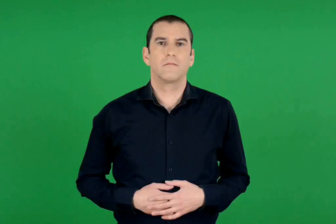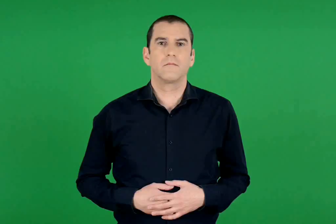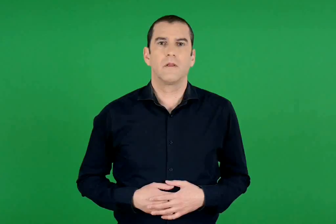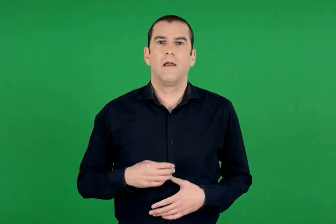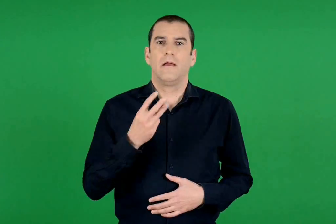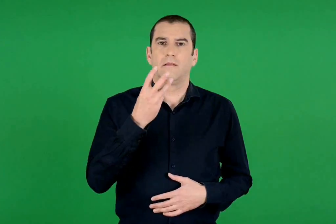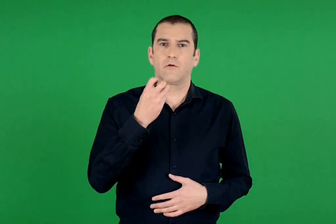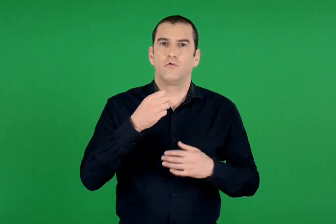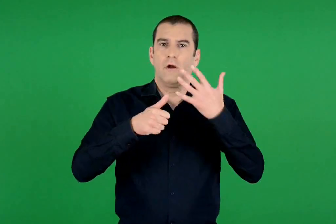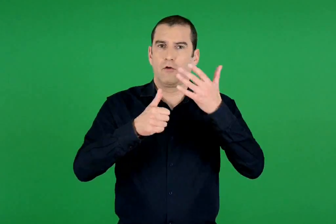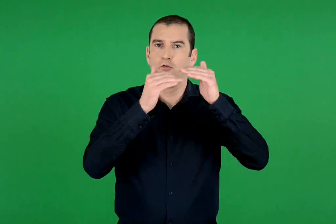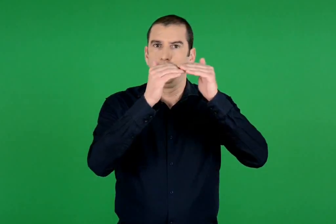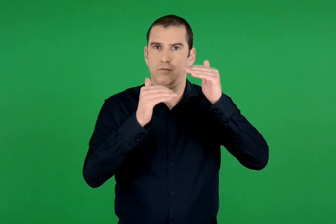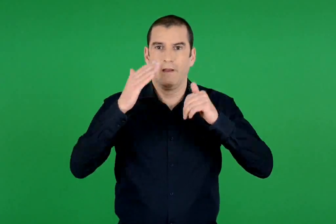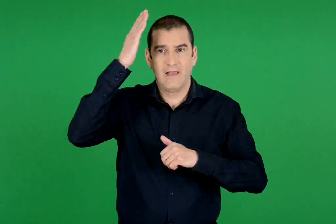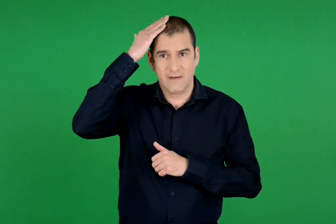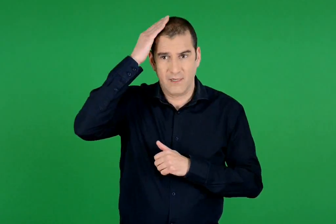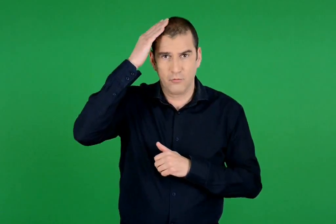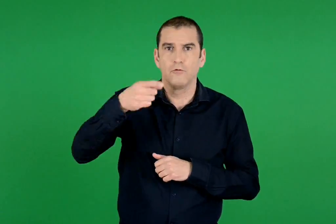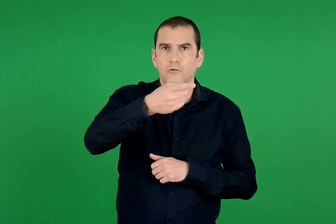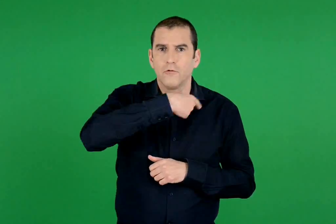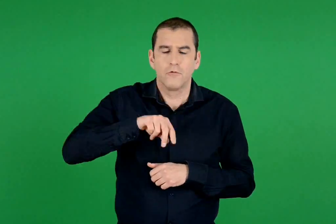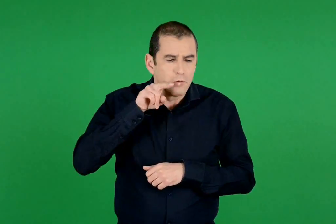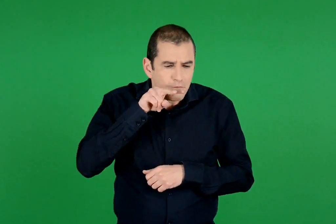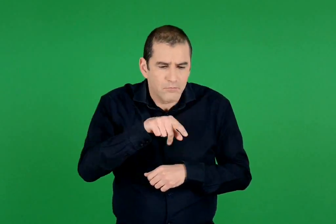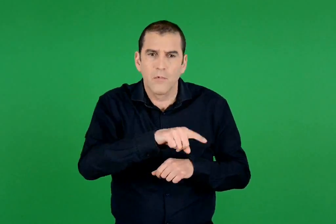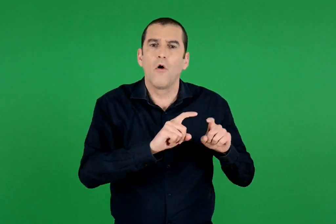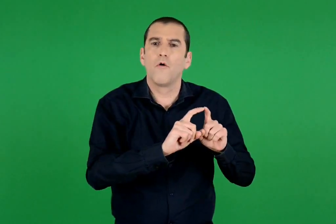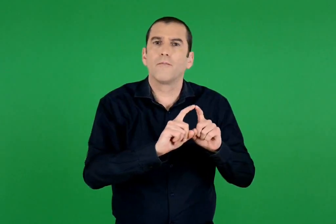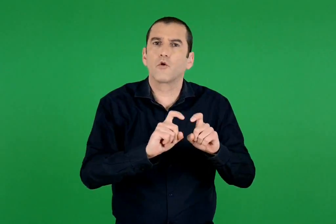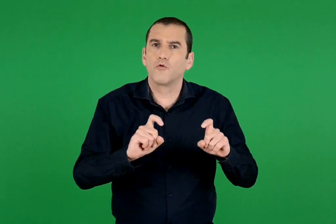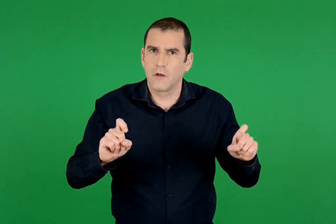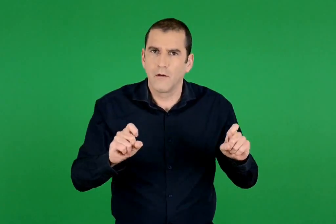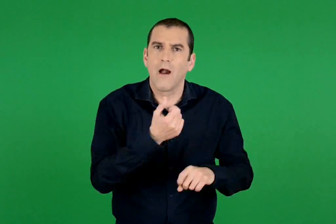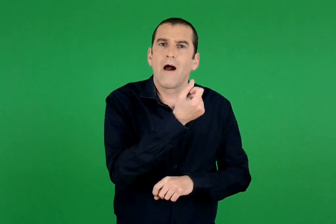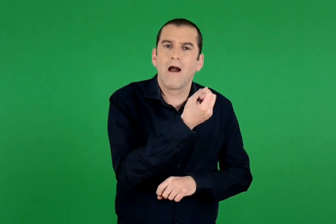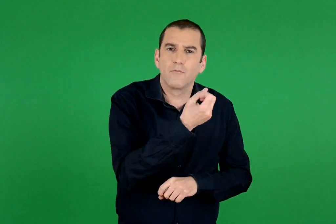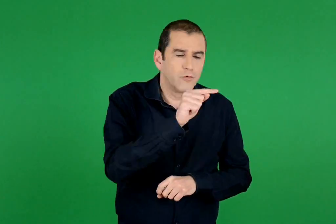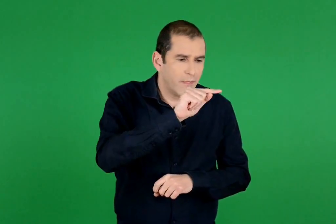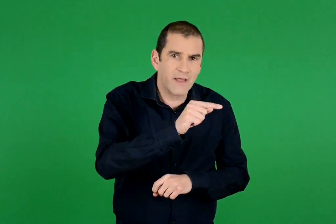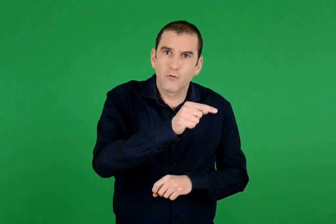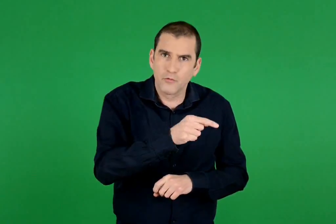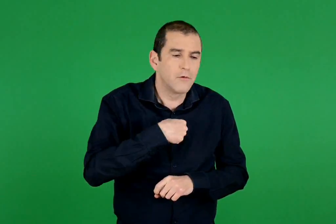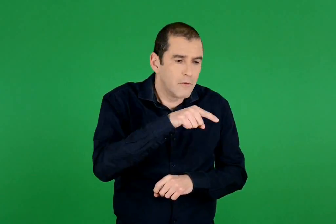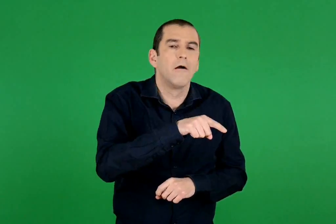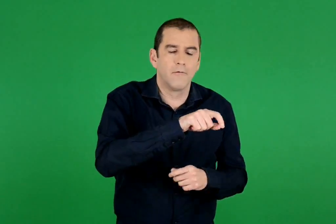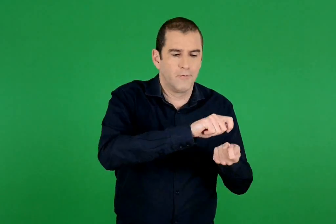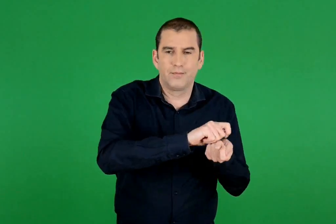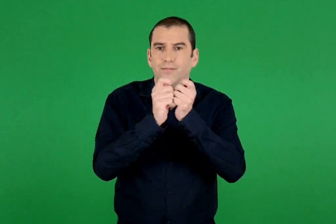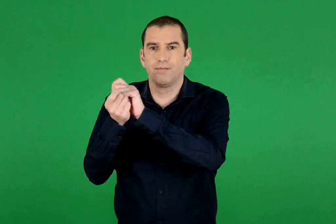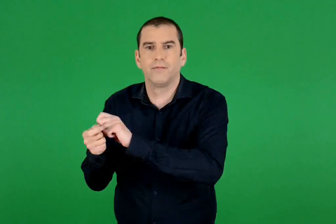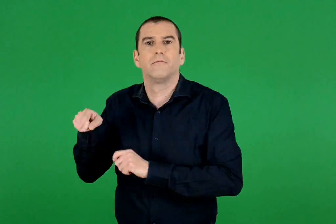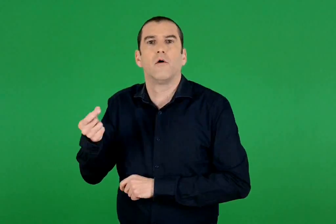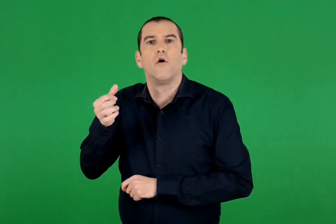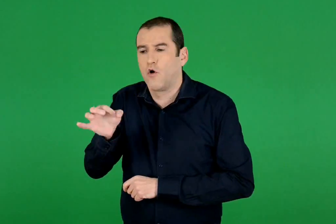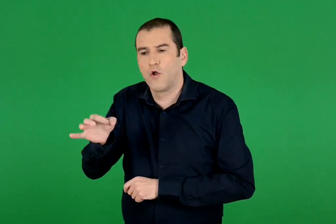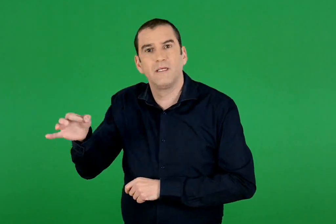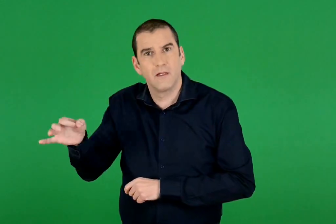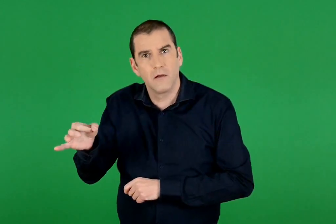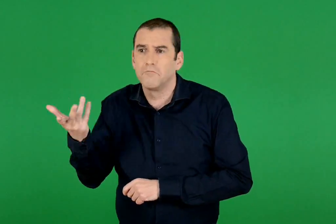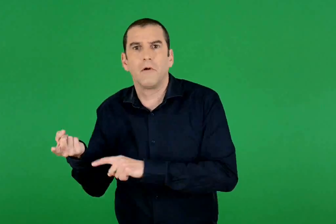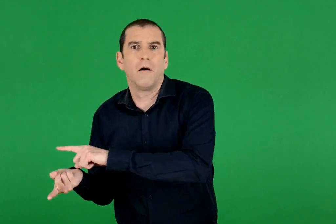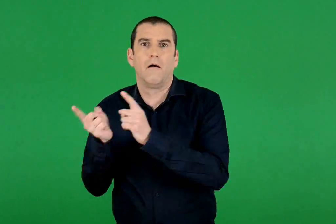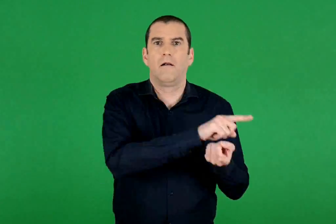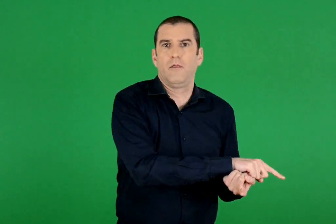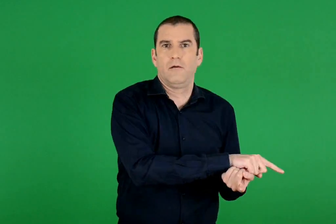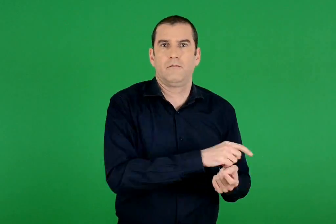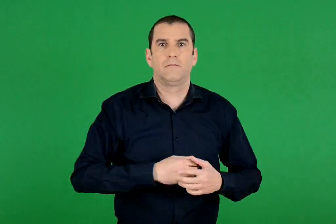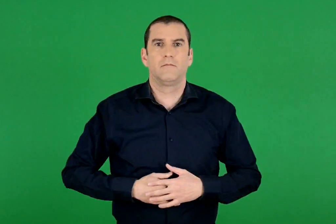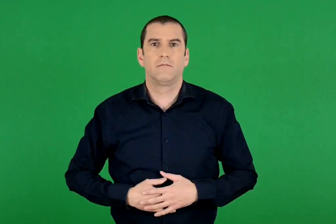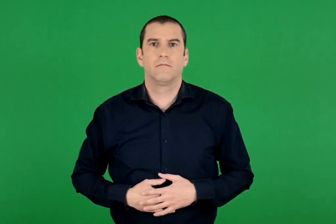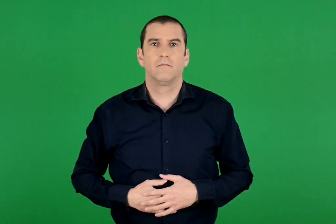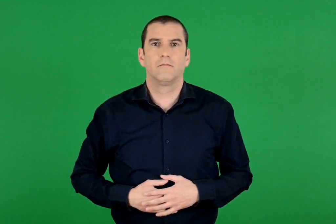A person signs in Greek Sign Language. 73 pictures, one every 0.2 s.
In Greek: στο 36ο κεφάλαιο θα δούμε τιμές προϊόντων με δεκαδικούς αριθμούς και θα τις σχηματίσουμε με τα νομίσματα και αντίστροφα
